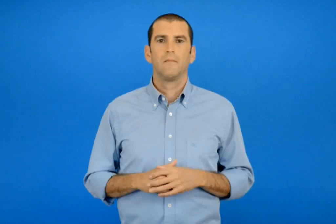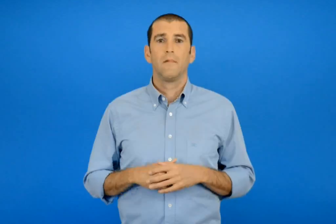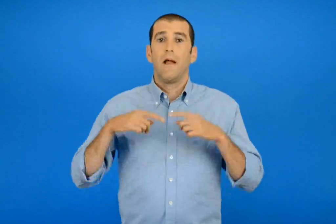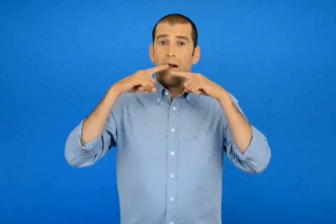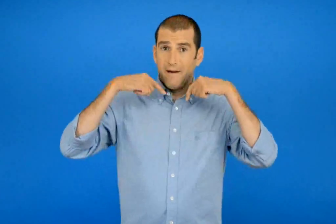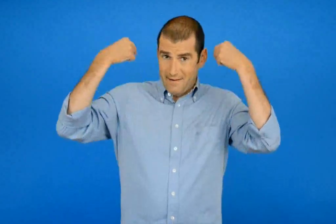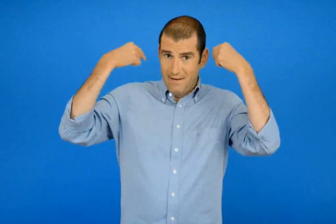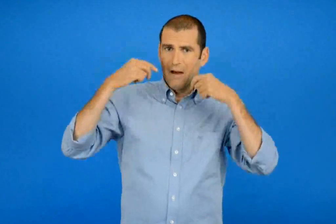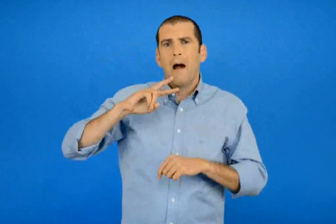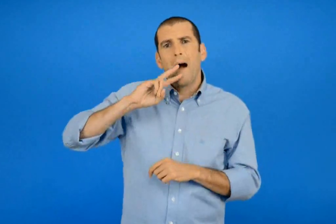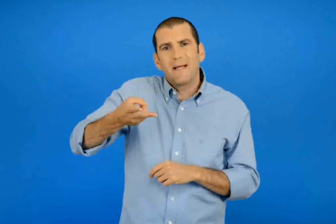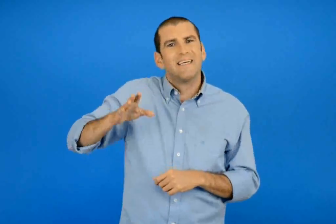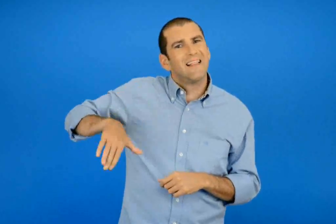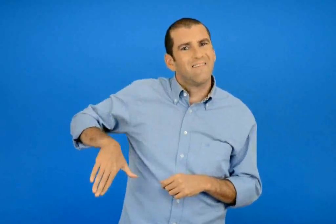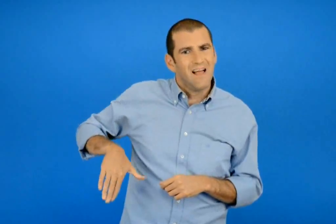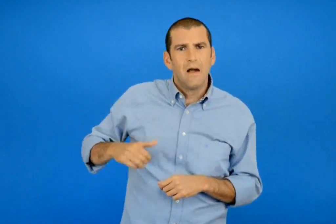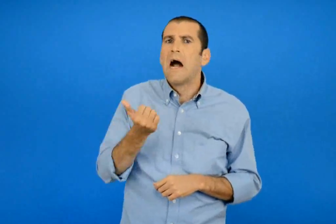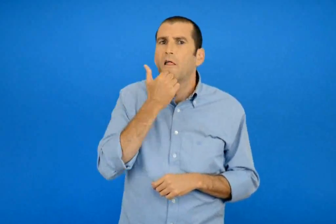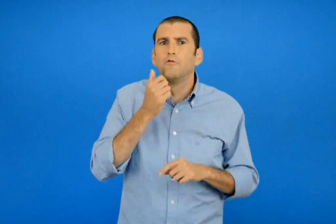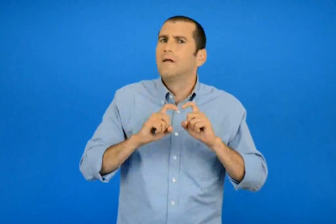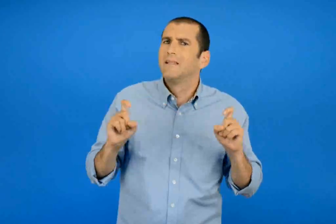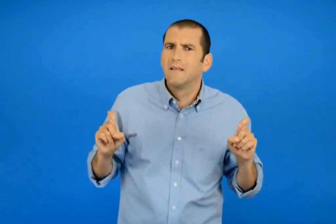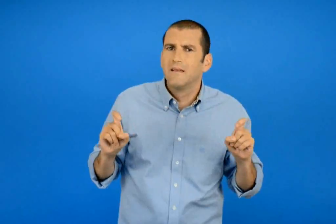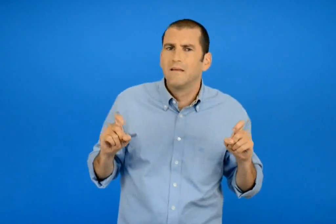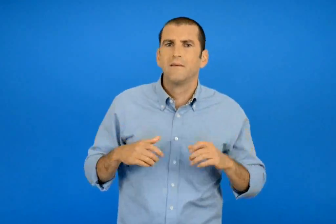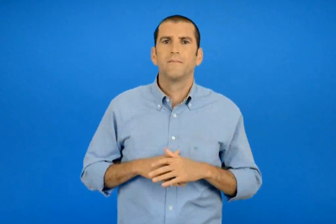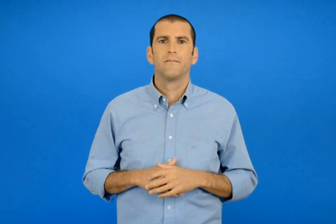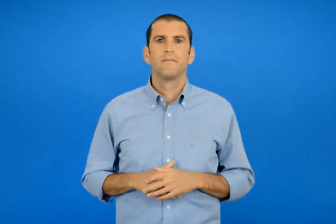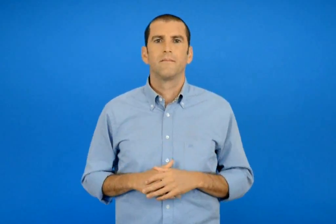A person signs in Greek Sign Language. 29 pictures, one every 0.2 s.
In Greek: τι λάθος έκανε η χαρά στην τελευταία της απάντηση ;
